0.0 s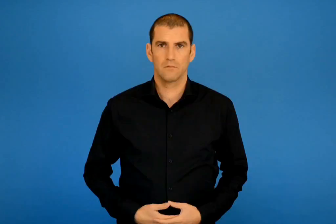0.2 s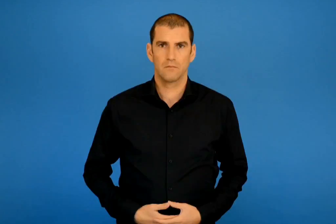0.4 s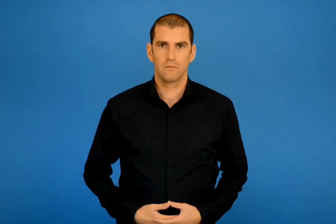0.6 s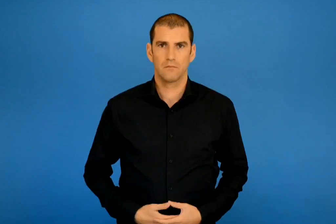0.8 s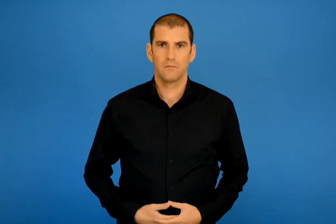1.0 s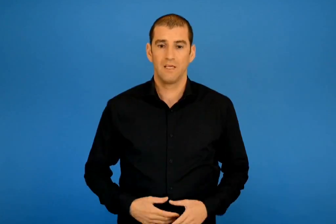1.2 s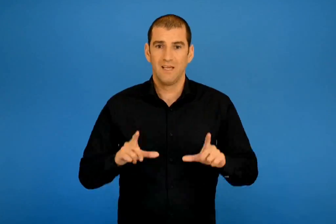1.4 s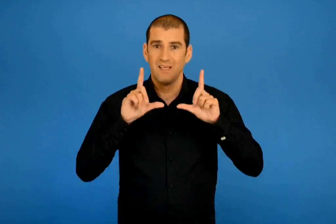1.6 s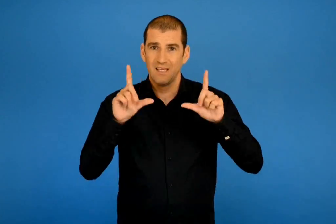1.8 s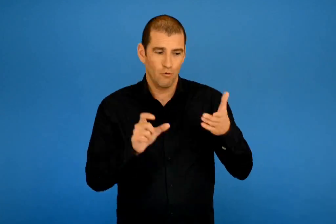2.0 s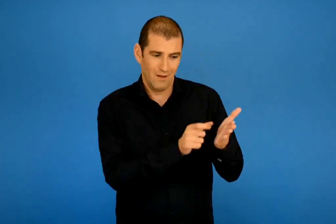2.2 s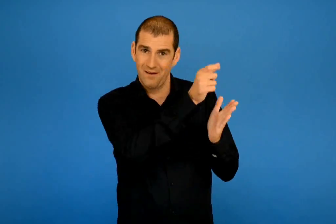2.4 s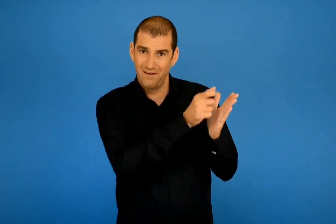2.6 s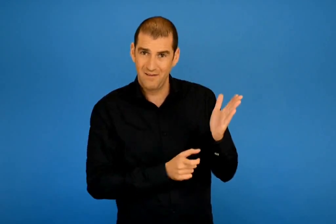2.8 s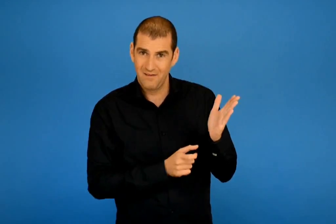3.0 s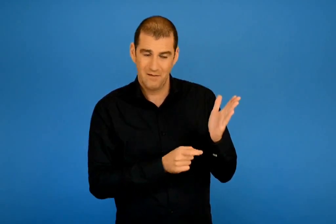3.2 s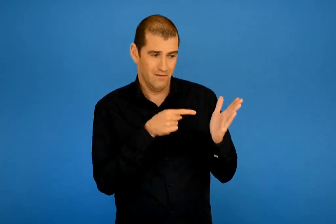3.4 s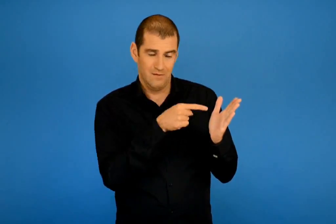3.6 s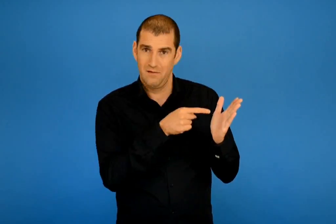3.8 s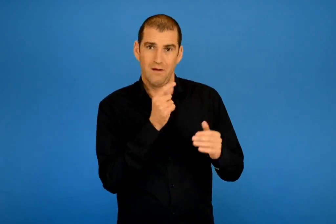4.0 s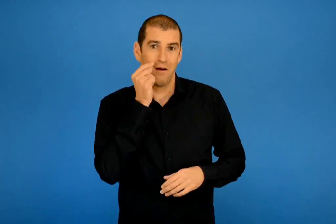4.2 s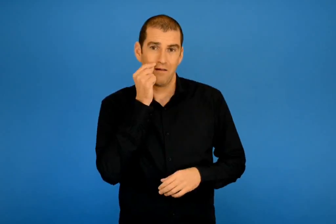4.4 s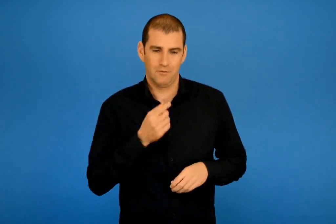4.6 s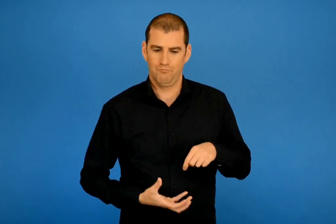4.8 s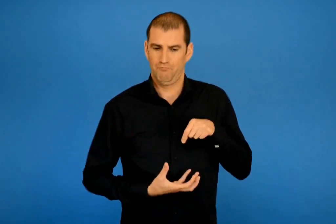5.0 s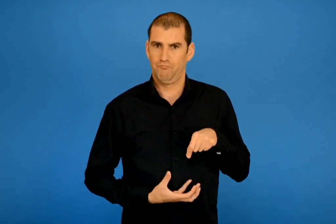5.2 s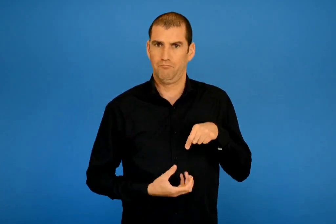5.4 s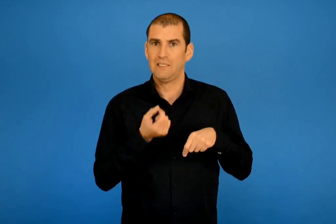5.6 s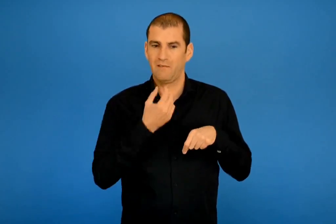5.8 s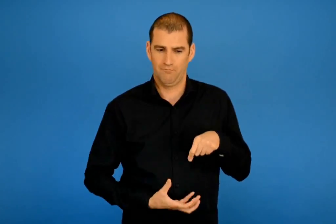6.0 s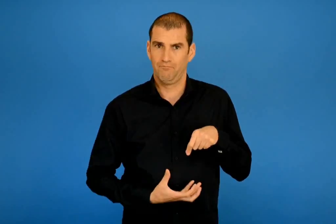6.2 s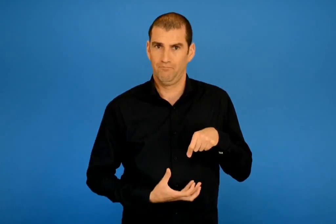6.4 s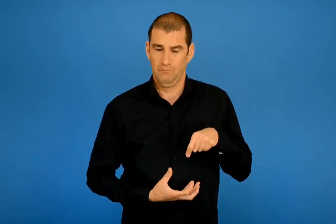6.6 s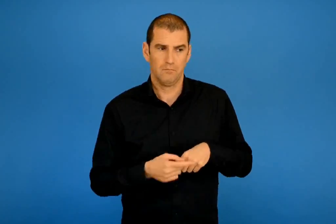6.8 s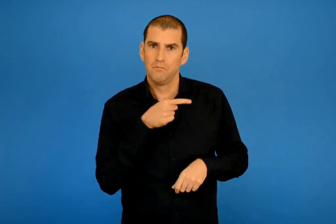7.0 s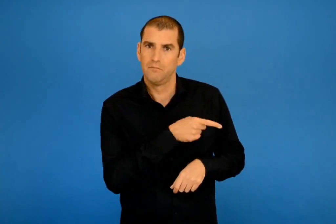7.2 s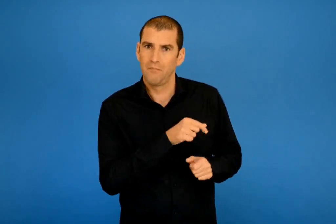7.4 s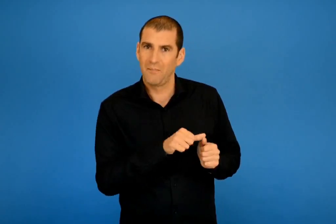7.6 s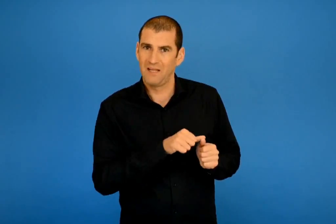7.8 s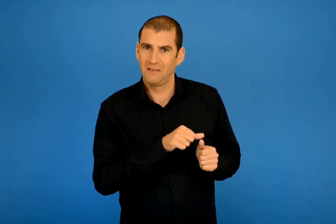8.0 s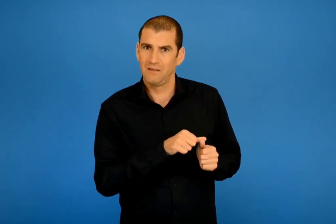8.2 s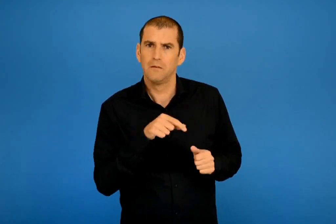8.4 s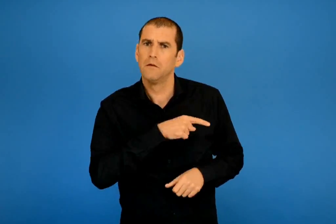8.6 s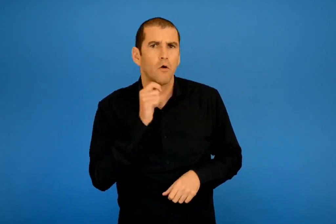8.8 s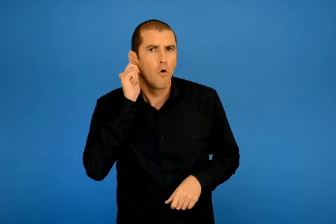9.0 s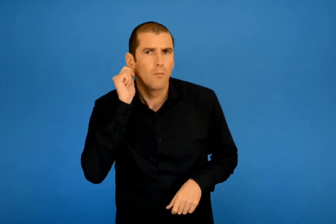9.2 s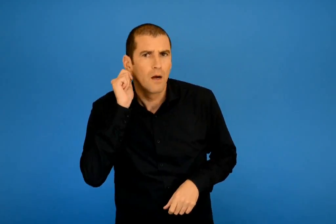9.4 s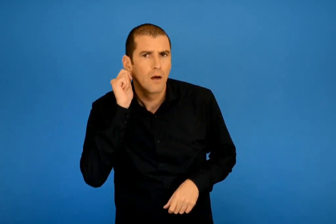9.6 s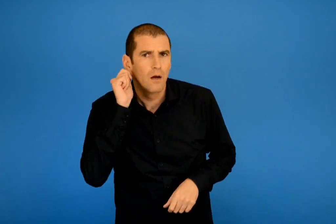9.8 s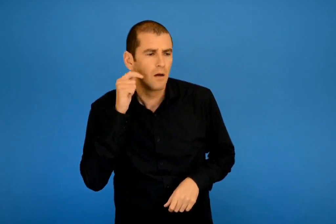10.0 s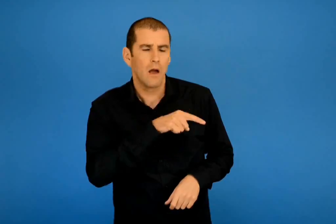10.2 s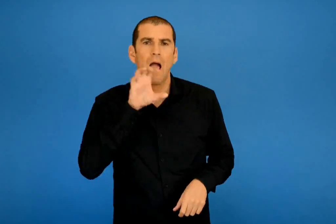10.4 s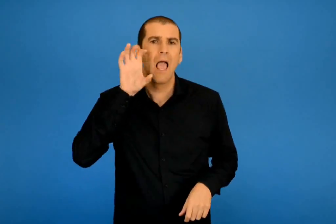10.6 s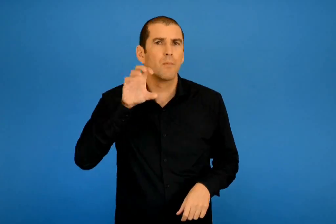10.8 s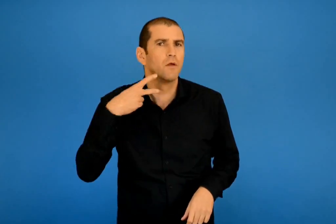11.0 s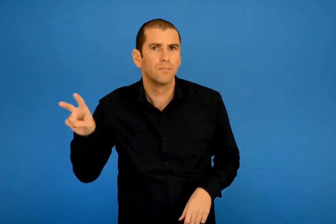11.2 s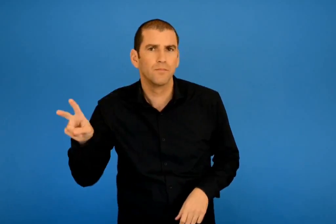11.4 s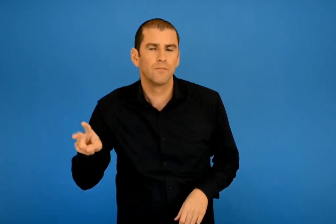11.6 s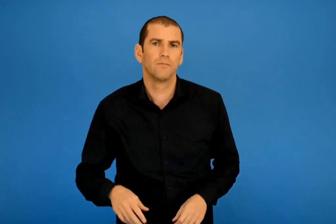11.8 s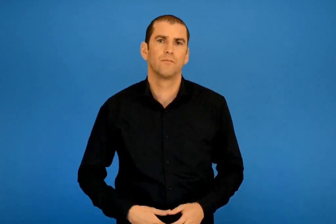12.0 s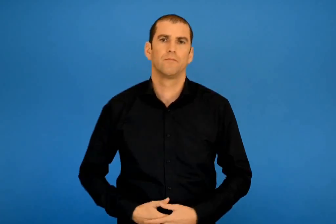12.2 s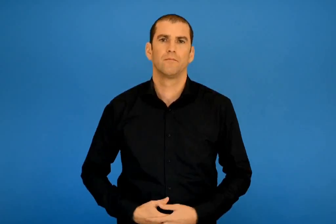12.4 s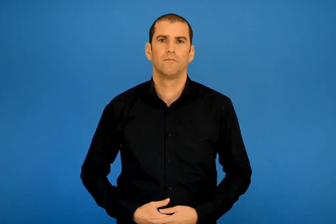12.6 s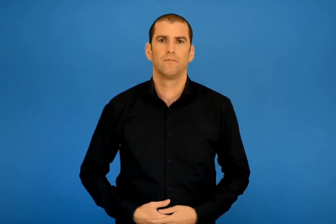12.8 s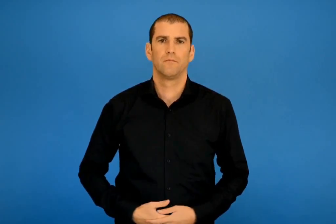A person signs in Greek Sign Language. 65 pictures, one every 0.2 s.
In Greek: στη ζωγραφιά εικονίζεται με ανθρώπινη μορφή ο μήνας του χρόνου που ωριμάζει το σταφύλι ποιο είναι το όνομα του ; σε ποια εποχή ανήκει ;
